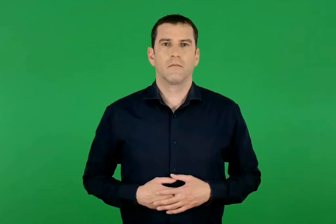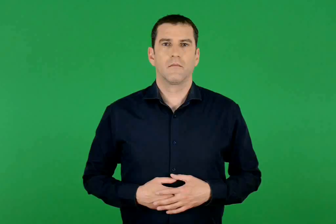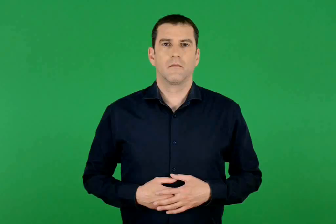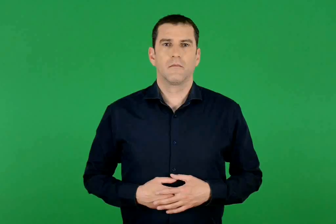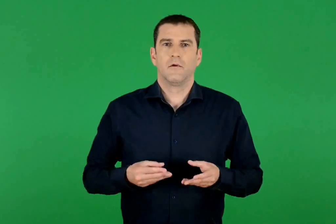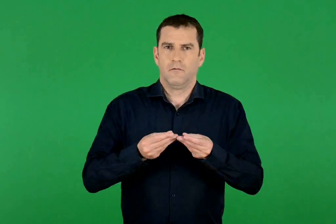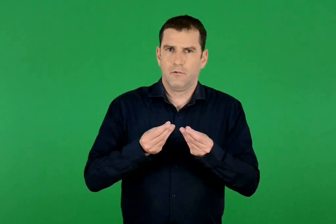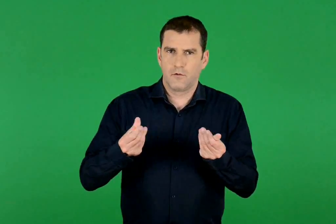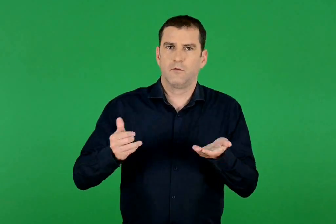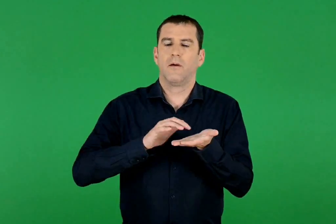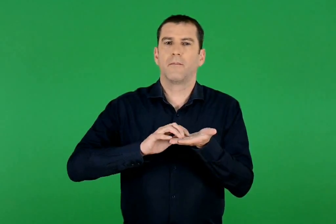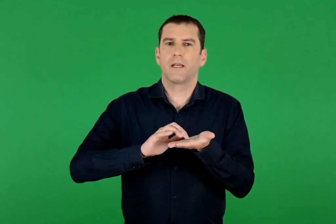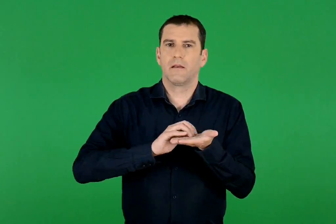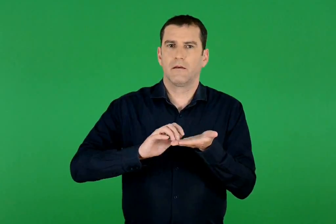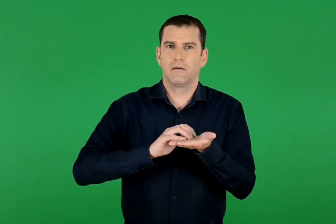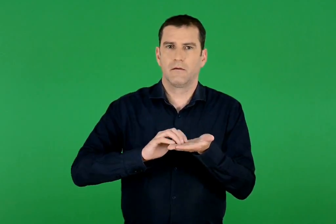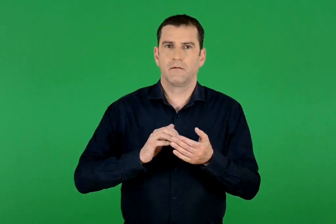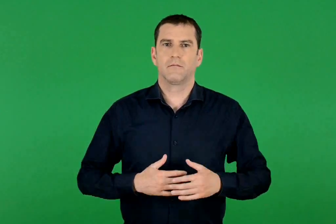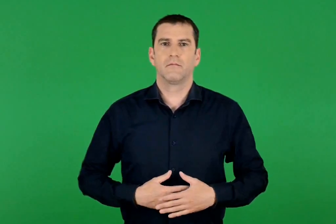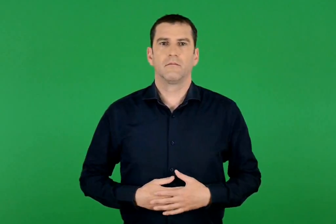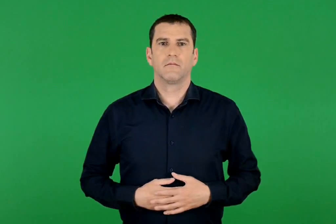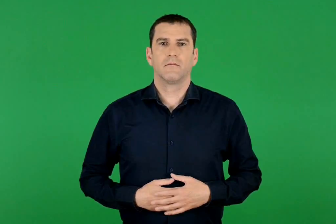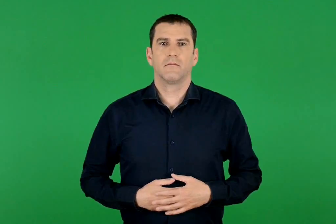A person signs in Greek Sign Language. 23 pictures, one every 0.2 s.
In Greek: σύστημα μπράιγ
